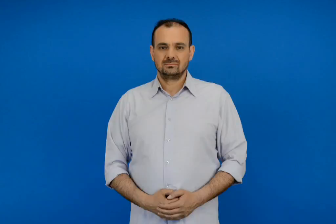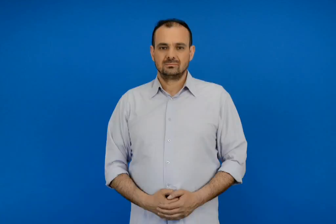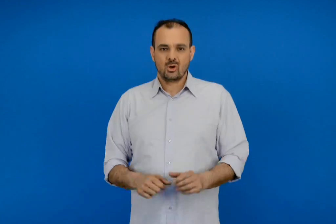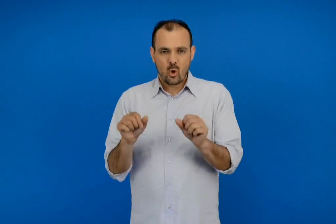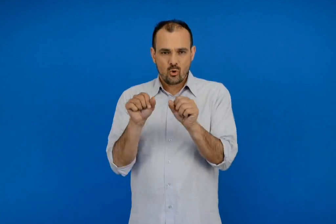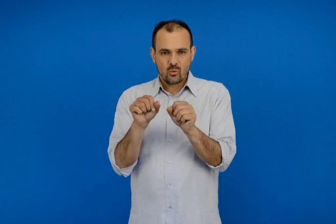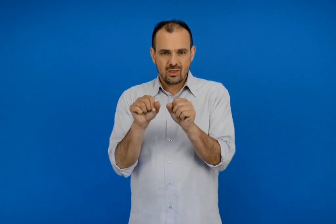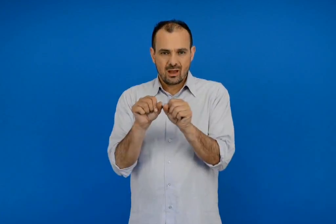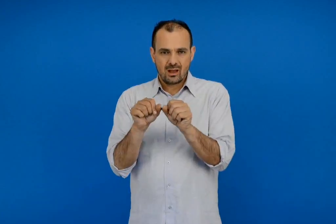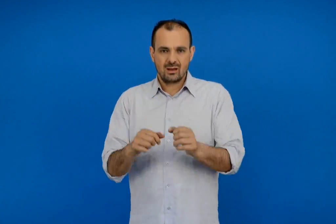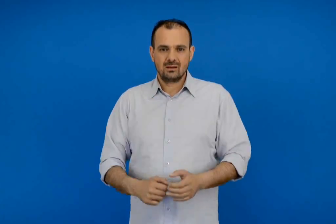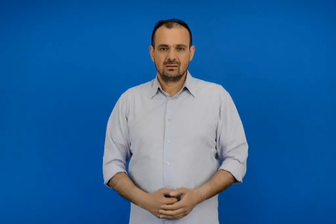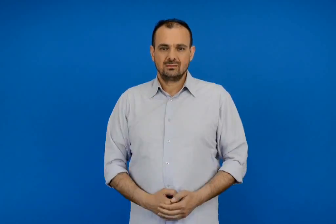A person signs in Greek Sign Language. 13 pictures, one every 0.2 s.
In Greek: κοντά
